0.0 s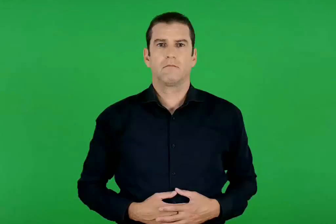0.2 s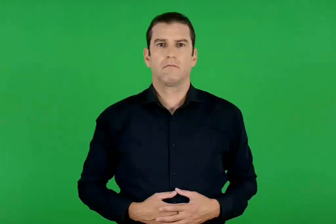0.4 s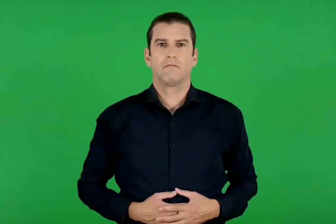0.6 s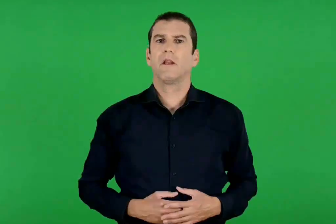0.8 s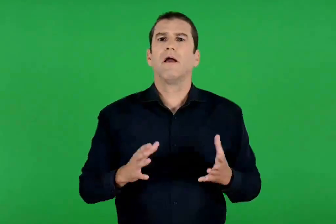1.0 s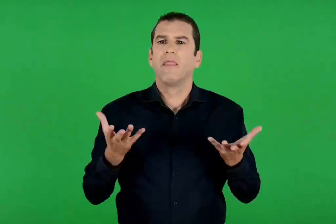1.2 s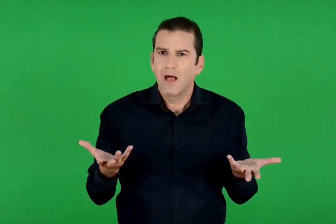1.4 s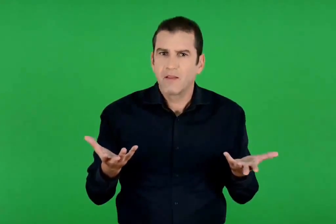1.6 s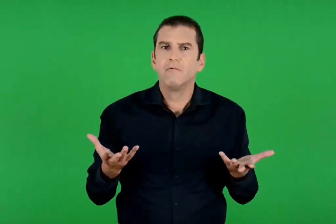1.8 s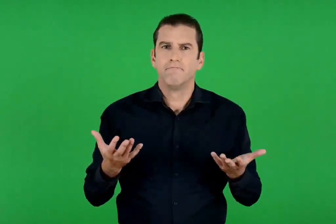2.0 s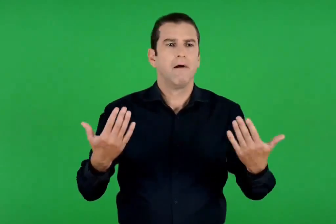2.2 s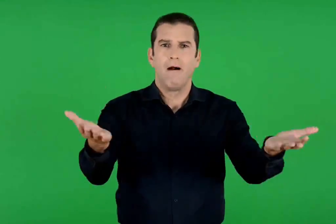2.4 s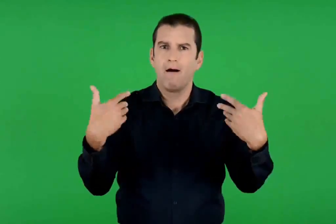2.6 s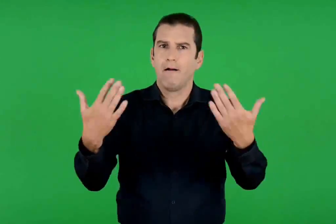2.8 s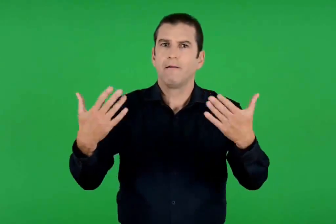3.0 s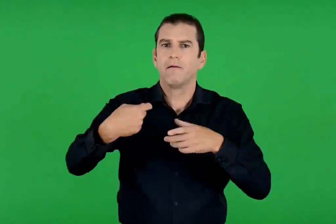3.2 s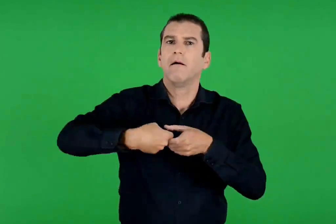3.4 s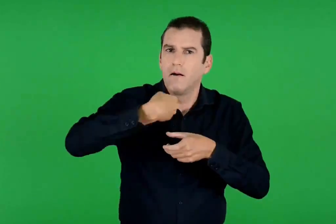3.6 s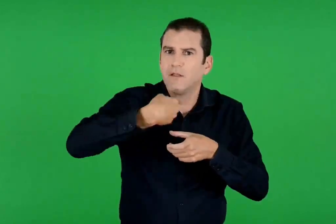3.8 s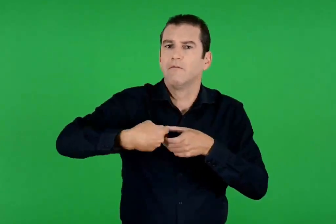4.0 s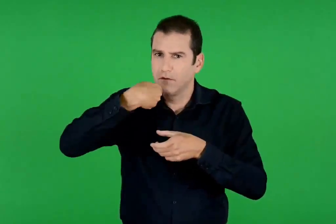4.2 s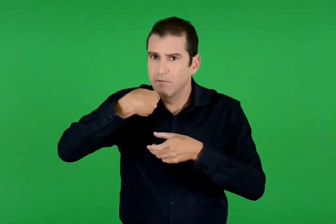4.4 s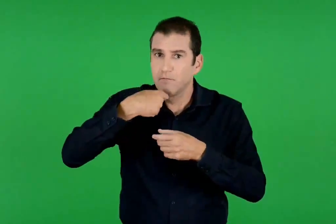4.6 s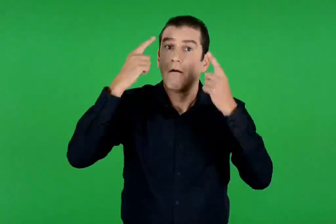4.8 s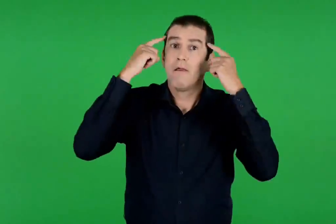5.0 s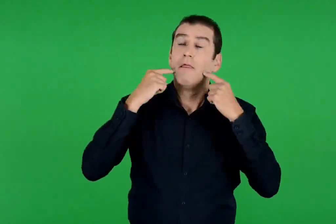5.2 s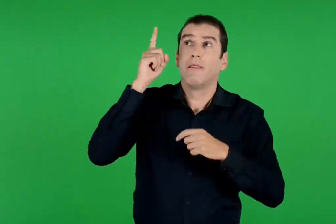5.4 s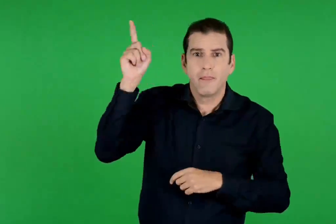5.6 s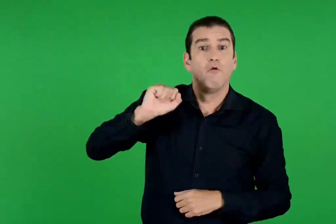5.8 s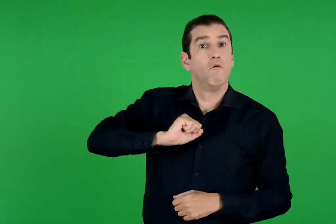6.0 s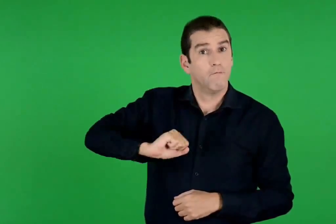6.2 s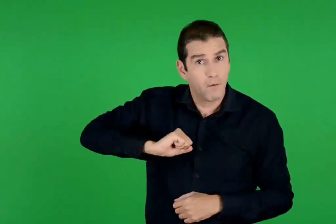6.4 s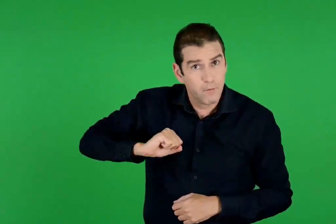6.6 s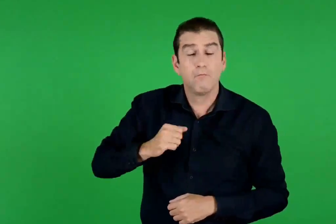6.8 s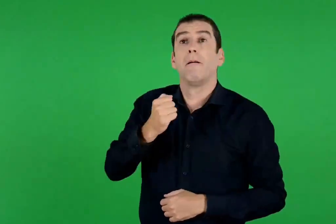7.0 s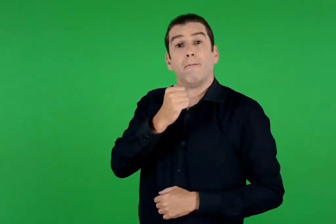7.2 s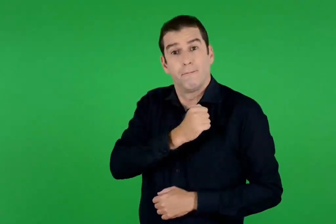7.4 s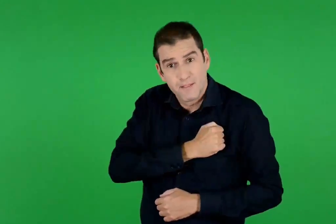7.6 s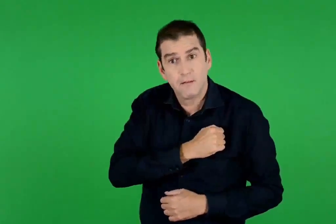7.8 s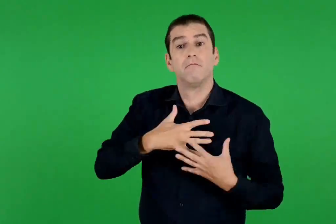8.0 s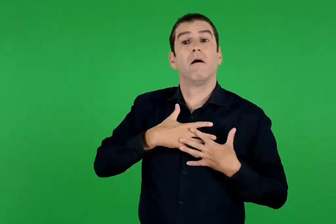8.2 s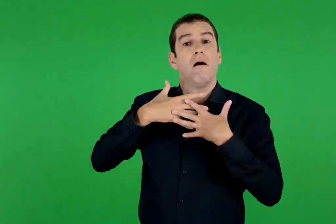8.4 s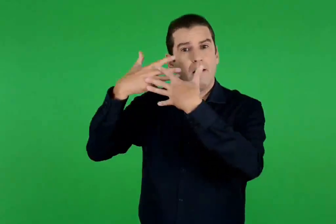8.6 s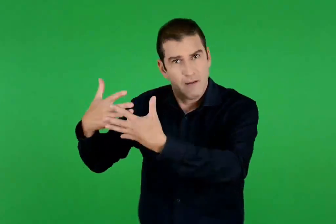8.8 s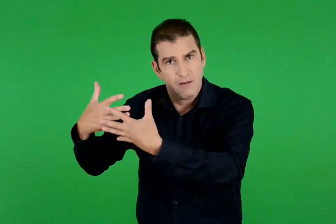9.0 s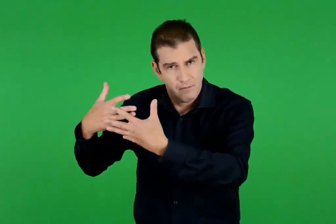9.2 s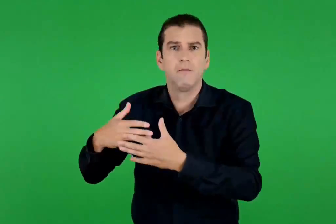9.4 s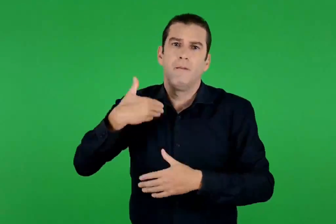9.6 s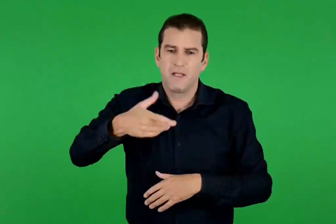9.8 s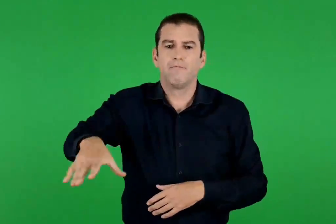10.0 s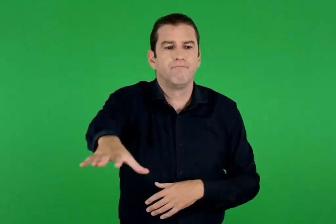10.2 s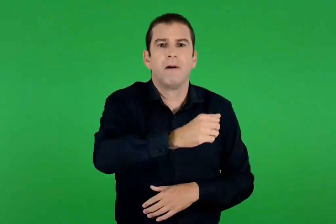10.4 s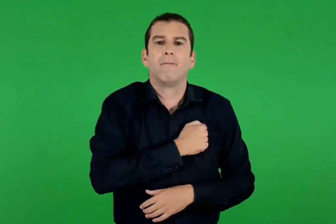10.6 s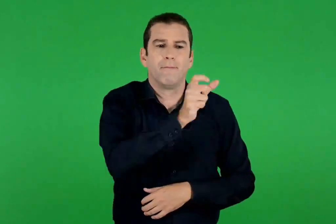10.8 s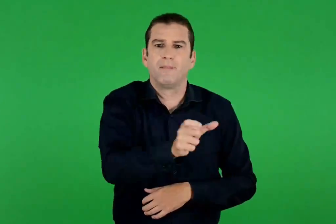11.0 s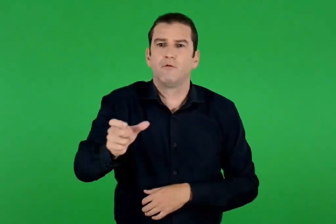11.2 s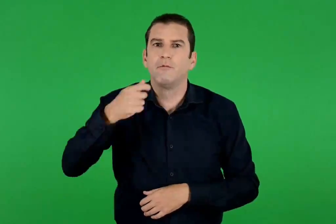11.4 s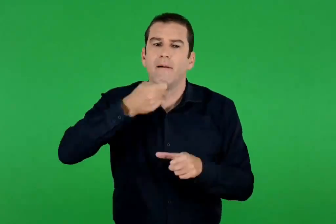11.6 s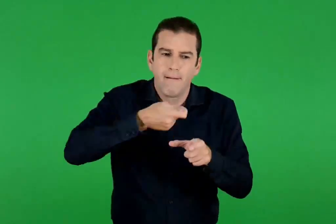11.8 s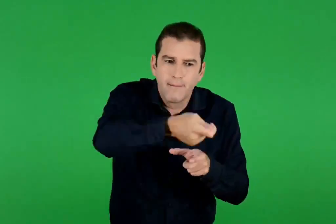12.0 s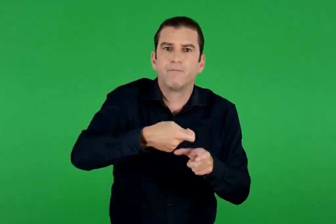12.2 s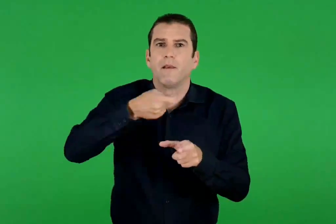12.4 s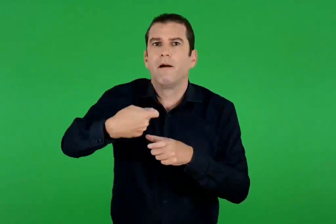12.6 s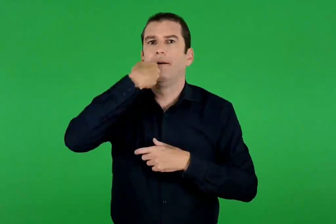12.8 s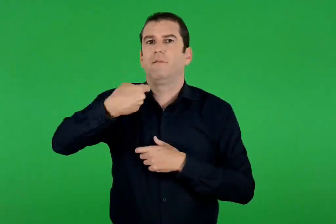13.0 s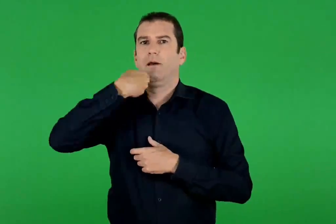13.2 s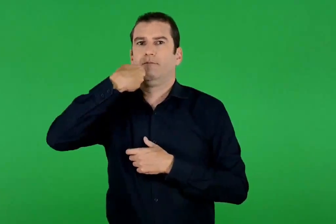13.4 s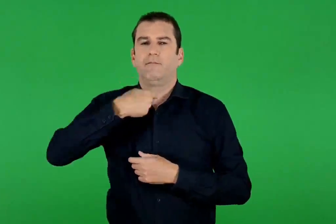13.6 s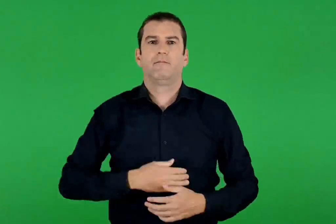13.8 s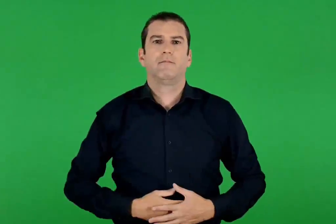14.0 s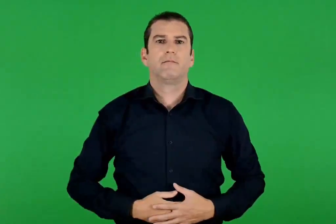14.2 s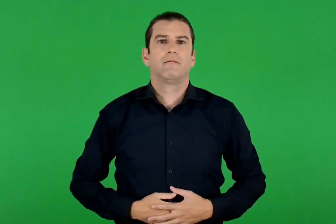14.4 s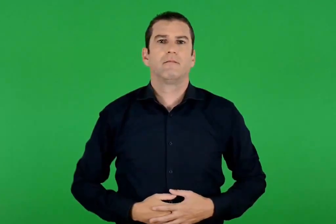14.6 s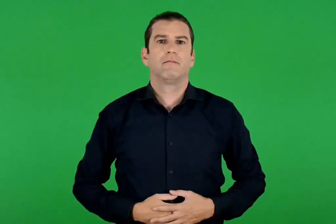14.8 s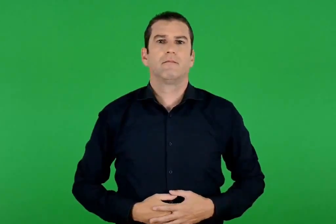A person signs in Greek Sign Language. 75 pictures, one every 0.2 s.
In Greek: δηλαδή ελάτε να μεταλάβετε. με φόβο στον θεό , πίστη και αγάπη και δίνει στους πιστούς τη θεία κοινωνία
